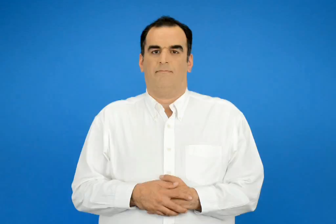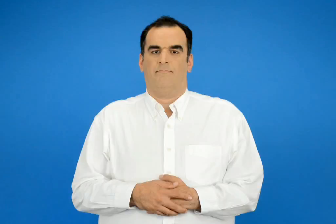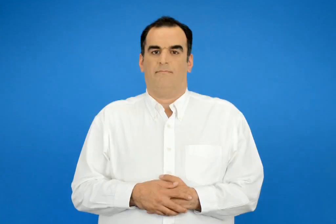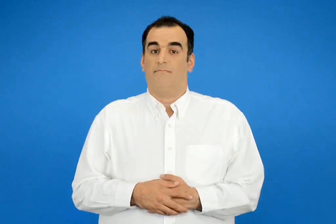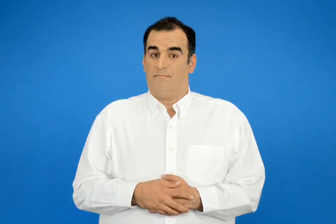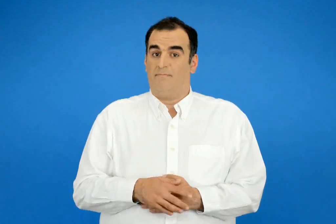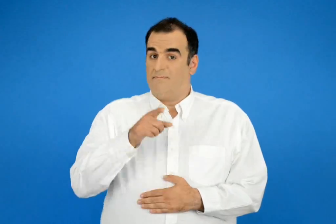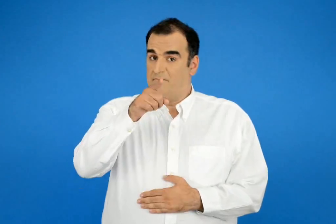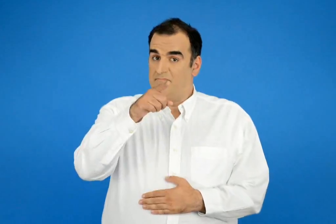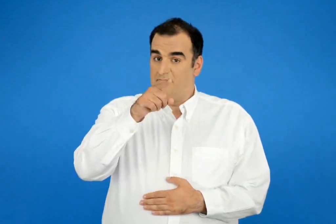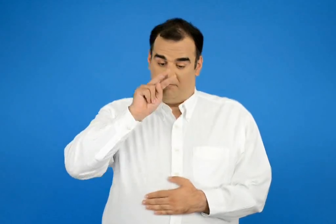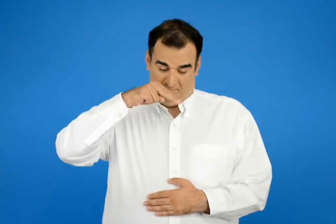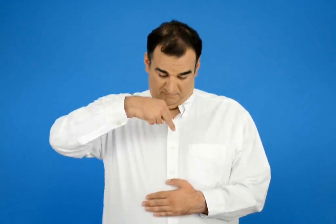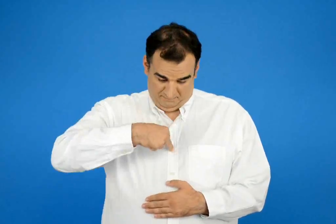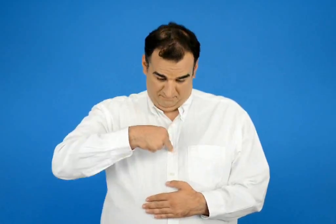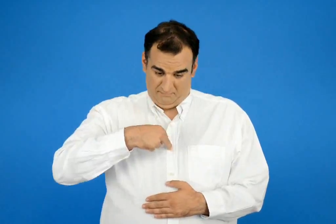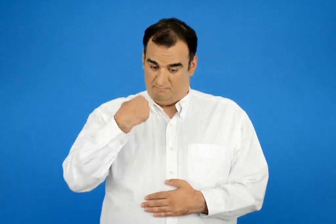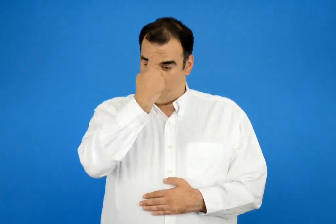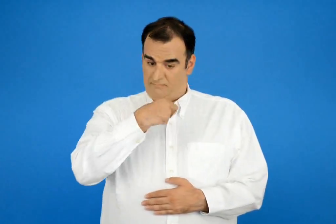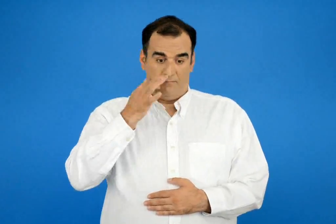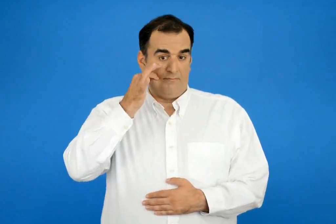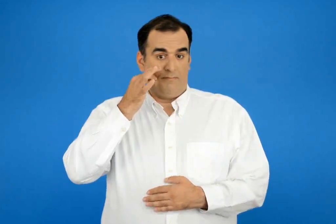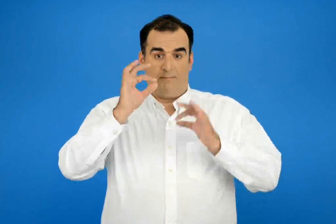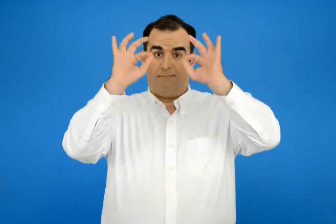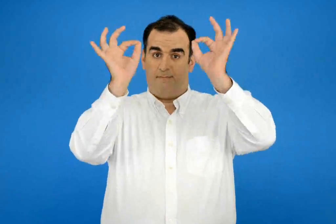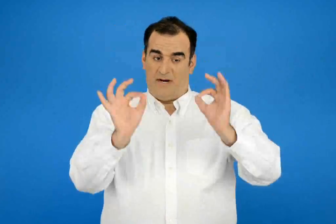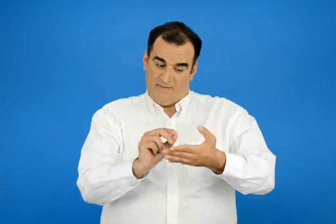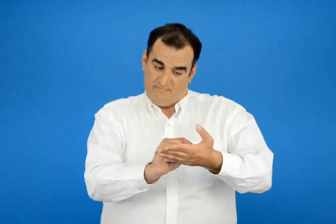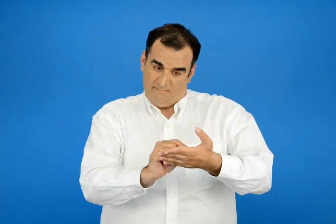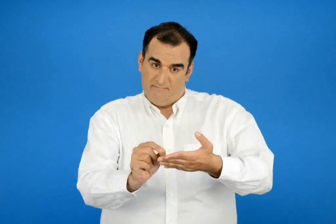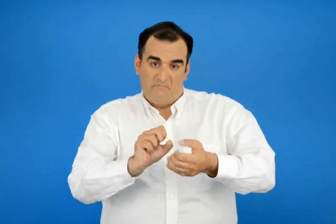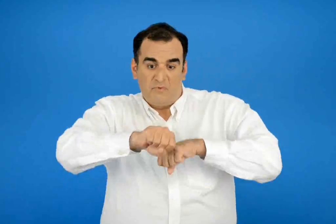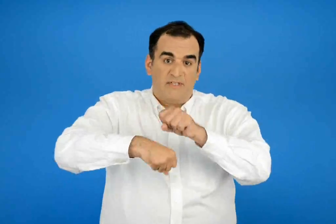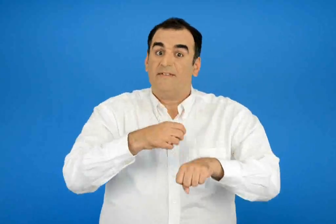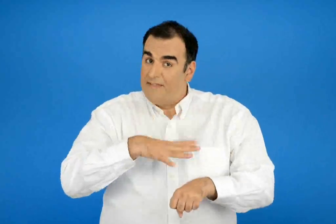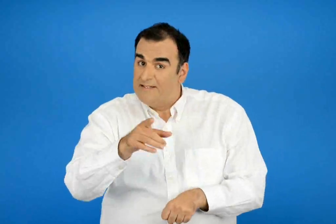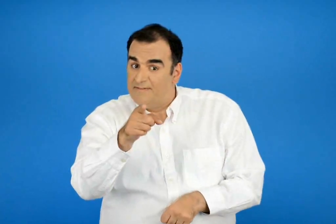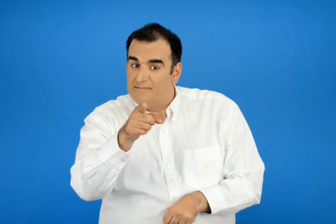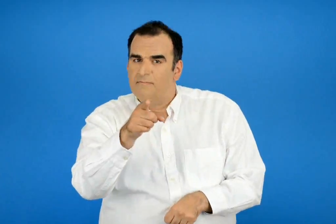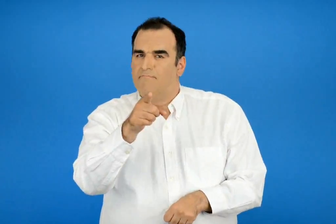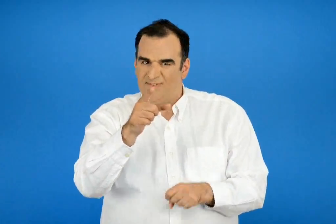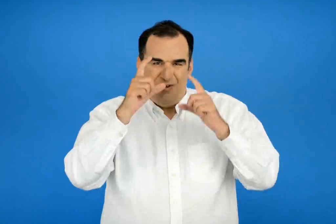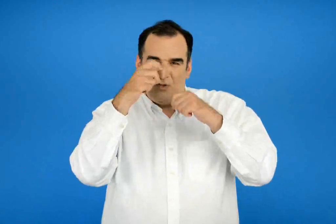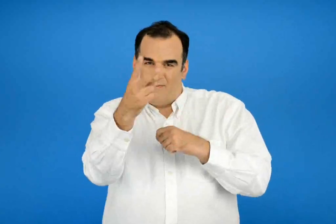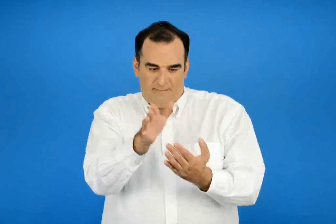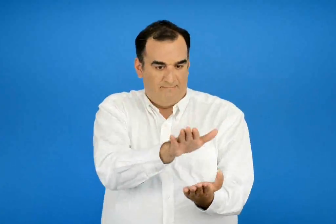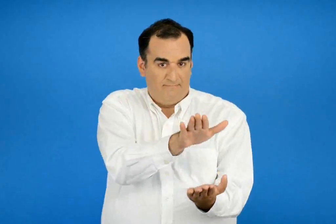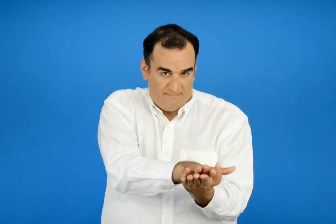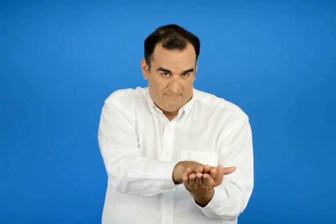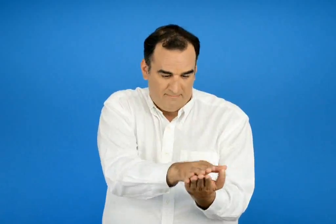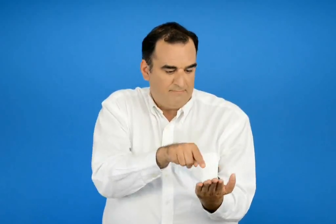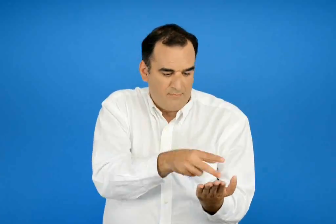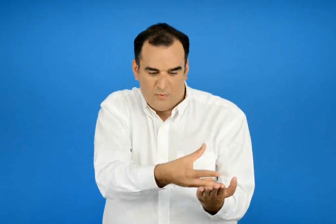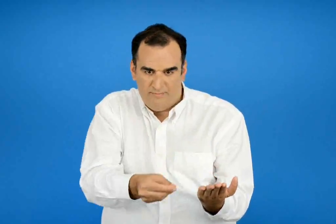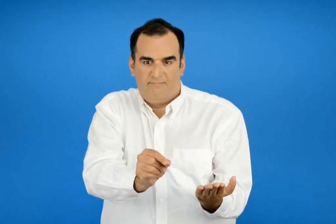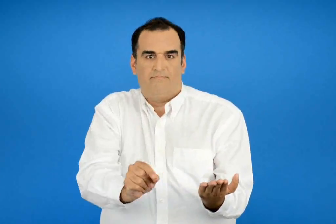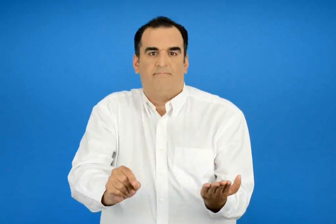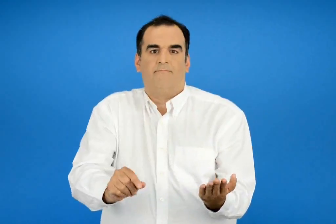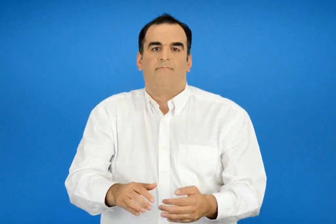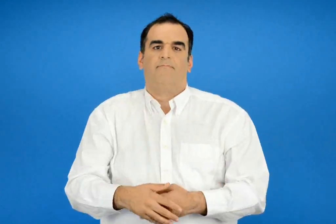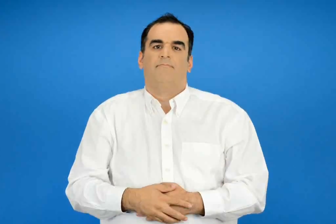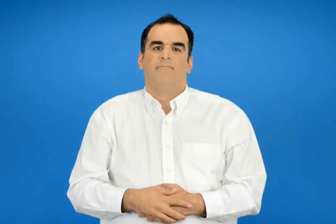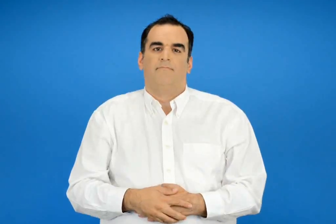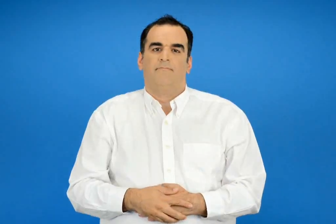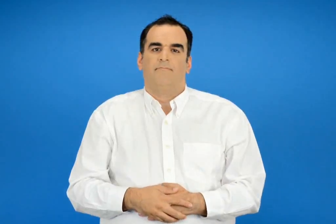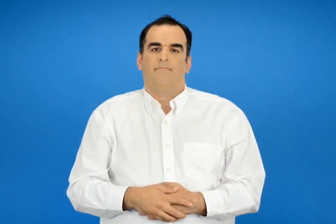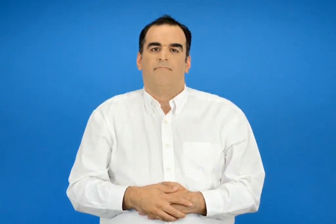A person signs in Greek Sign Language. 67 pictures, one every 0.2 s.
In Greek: θέλεις να προσπαθήσεις τώρα να περιγράψεις τον εαυτό σου ; κόλλησε μια φωτογραφία σου
